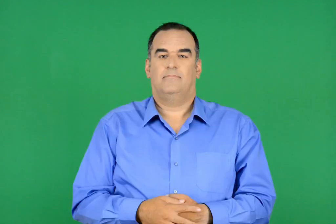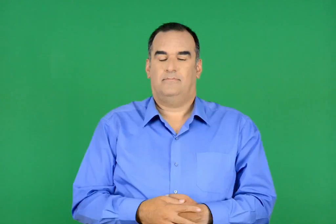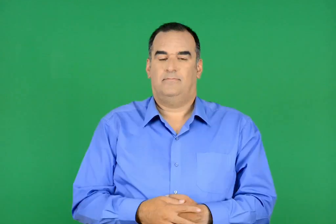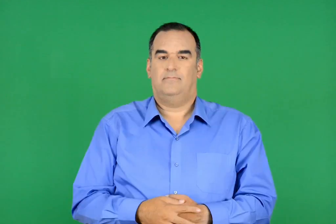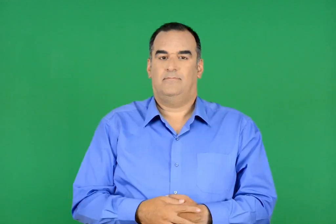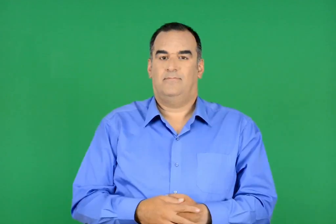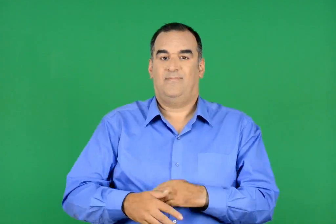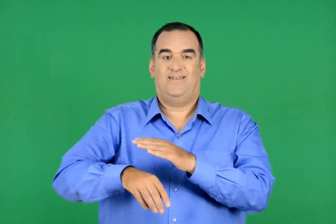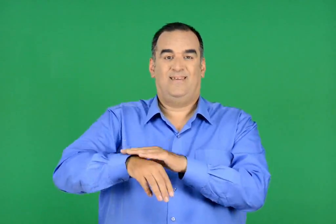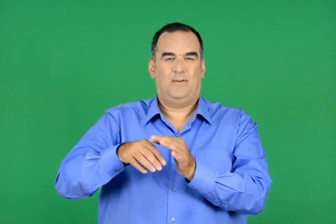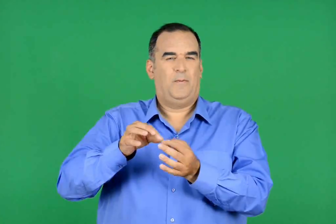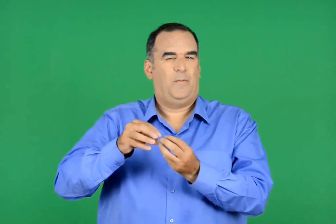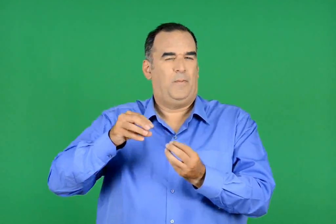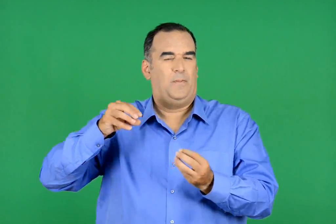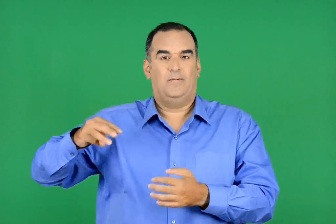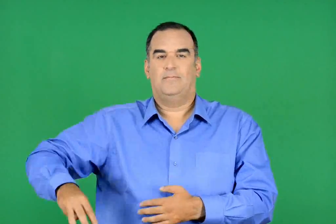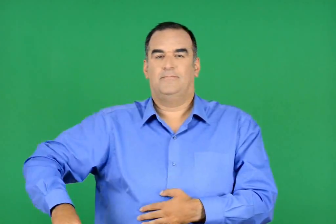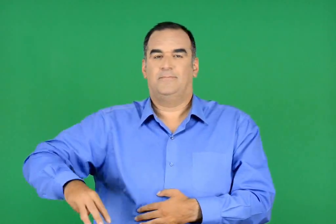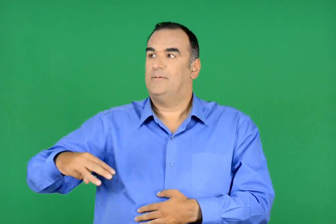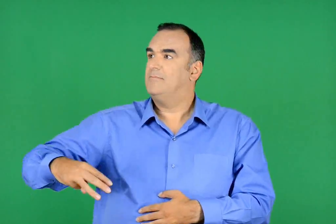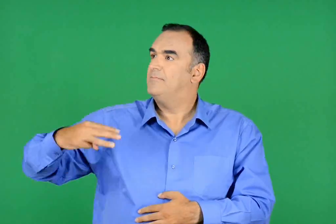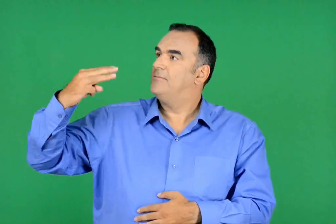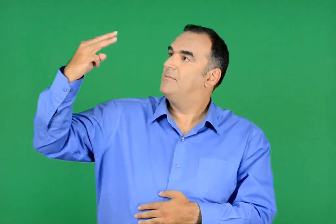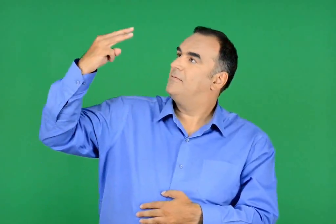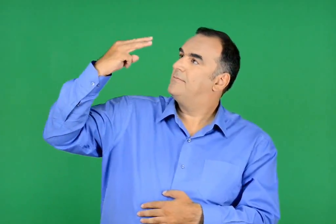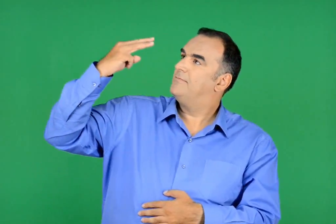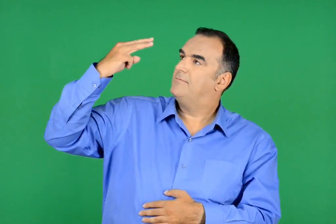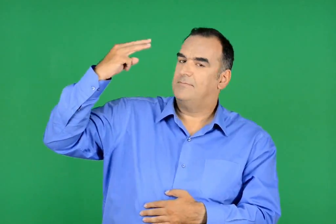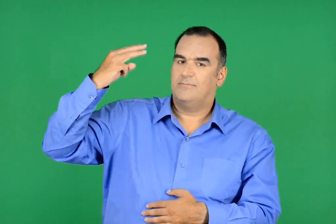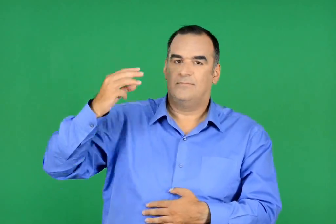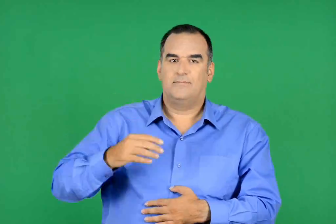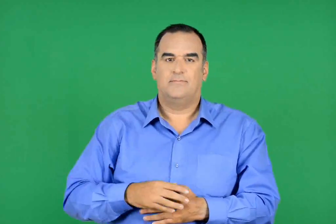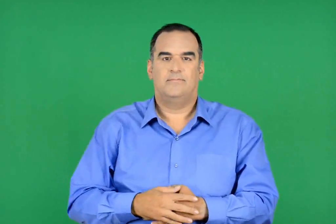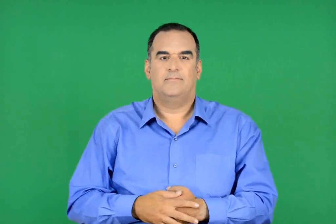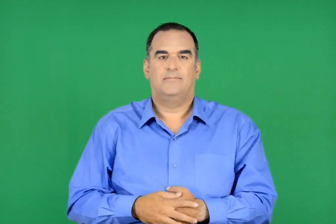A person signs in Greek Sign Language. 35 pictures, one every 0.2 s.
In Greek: το λεπτό χέρι σηκώθηκε ξαφνικά κι απλώθηκε
